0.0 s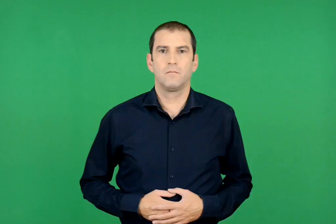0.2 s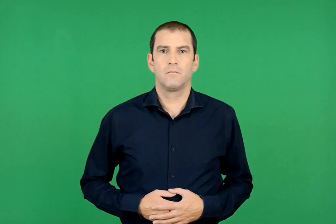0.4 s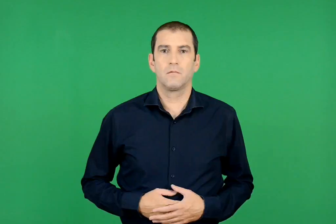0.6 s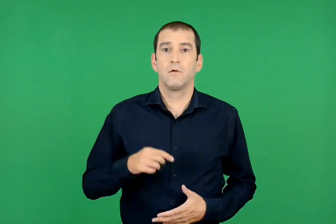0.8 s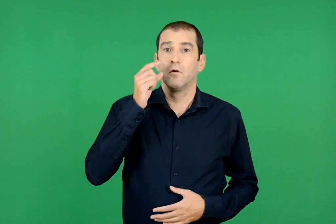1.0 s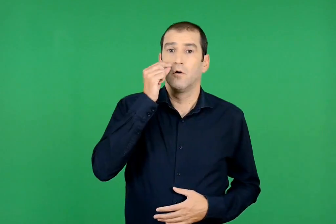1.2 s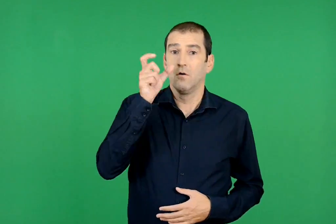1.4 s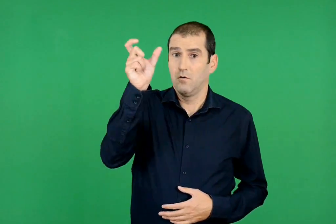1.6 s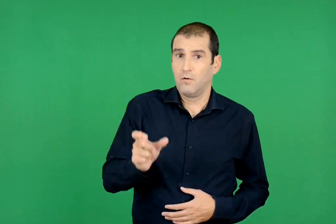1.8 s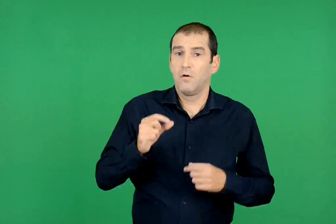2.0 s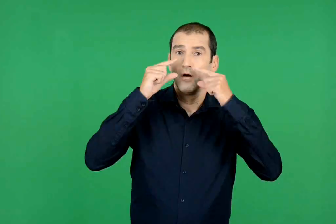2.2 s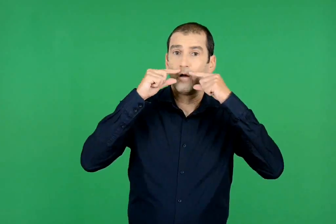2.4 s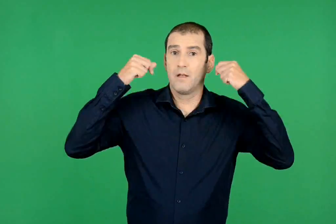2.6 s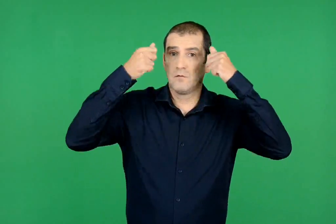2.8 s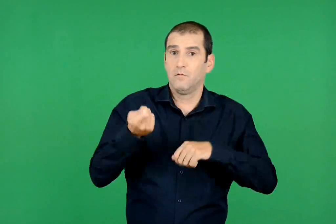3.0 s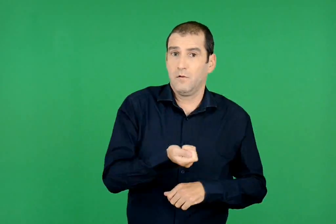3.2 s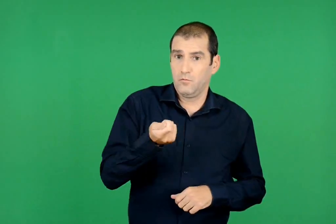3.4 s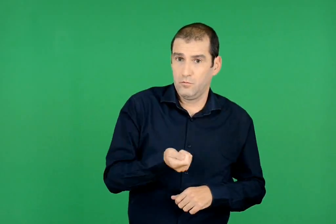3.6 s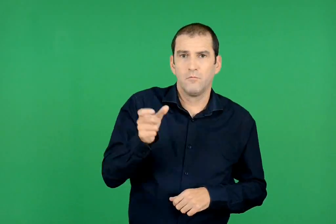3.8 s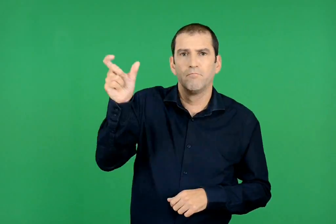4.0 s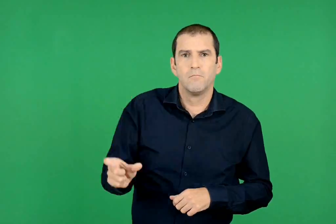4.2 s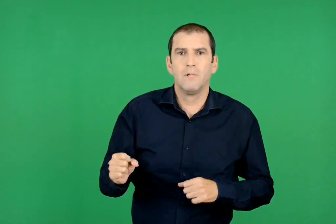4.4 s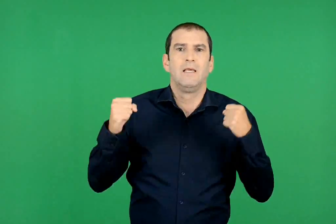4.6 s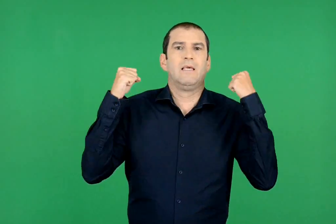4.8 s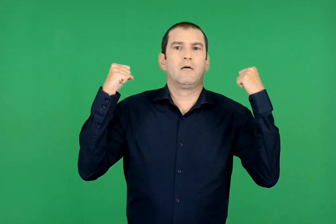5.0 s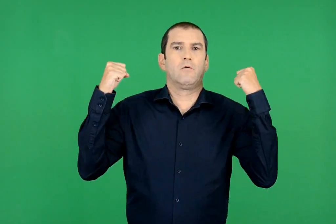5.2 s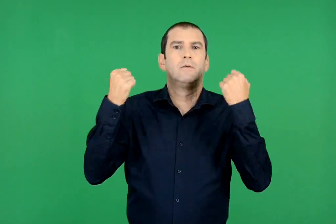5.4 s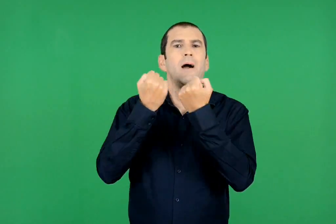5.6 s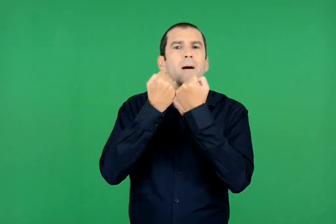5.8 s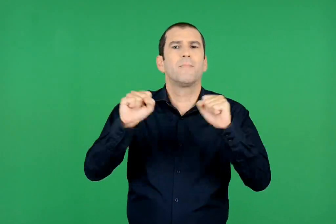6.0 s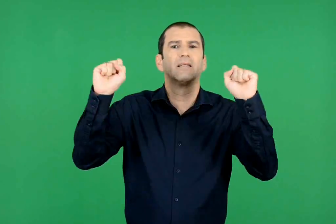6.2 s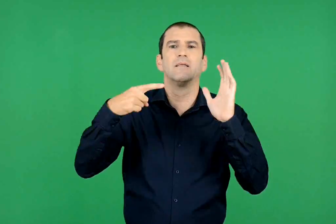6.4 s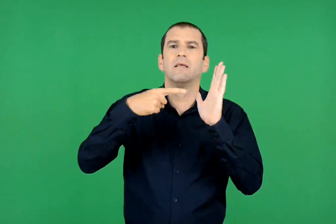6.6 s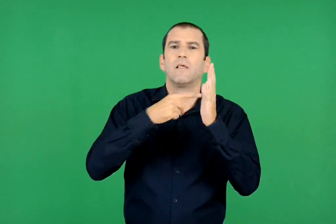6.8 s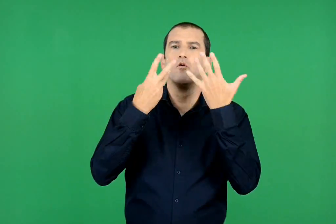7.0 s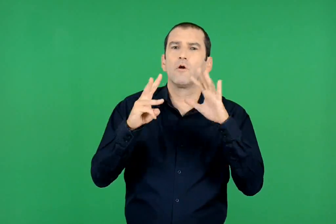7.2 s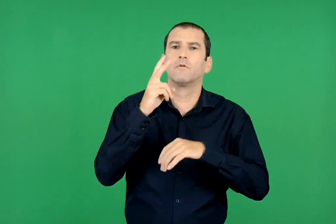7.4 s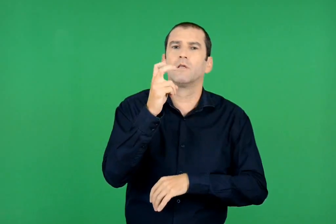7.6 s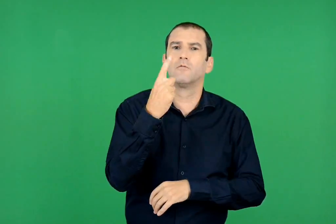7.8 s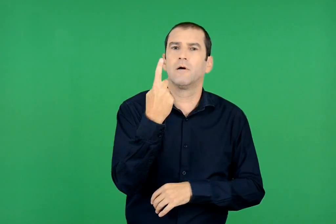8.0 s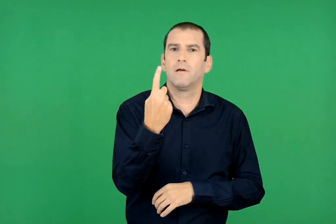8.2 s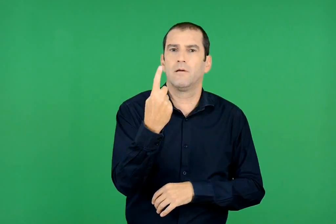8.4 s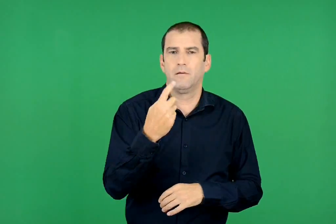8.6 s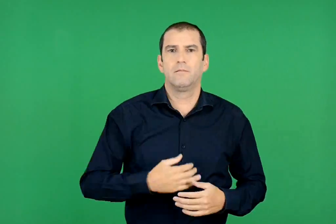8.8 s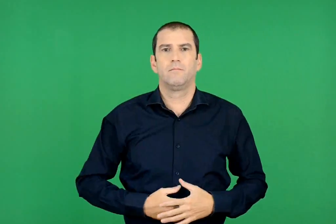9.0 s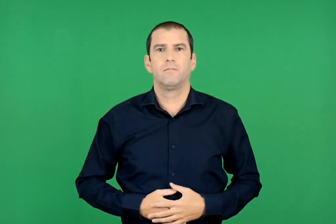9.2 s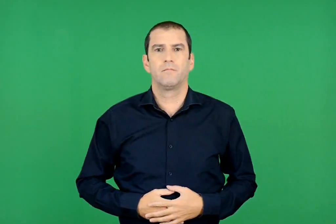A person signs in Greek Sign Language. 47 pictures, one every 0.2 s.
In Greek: ο αθανάσιος διάκος ήταν ήρωας της επανάστασης του 1821
